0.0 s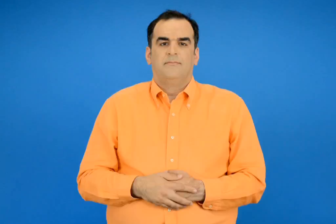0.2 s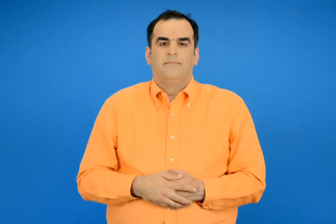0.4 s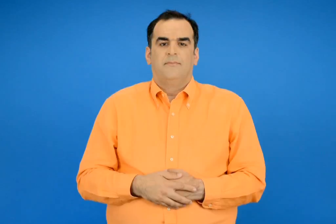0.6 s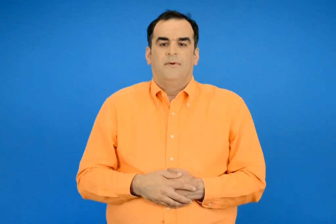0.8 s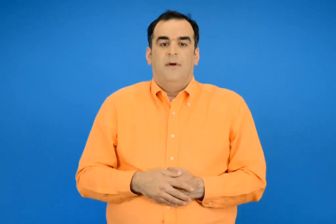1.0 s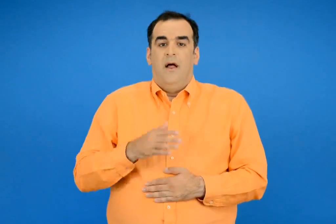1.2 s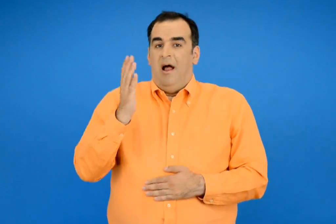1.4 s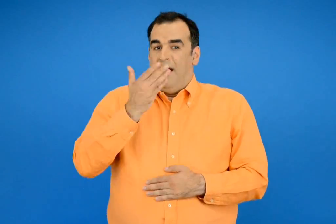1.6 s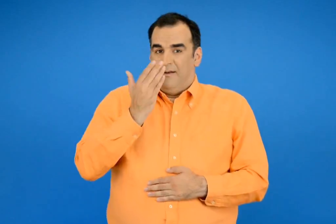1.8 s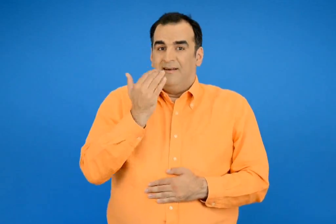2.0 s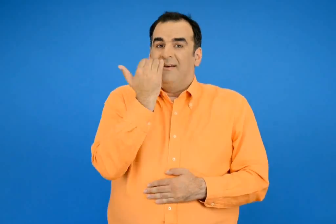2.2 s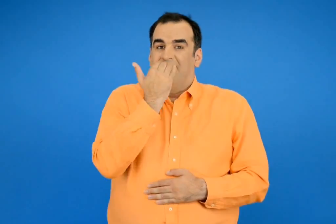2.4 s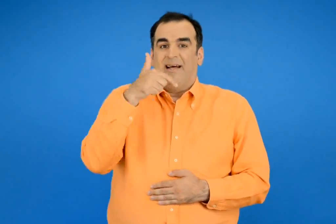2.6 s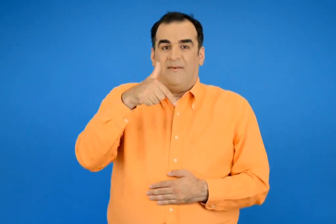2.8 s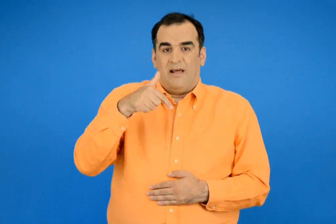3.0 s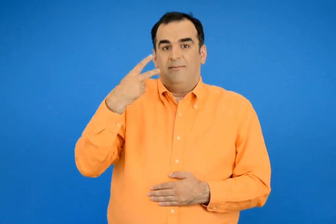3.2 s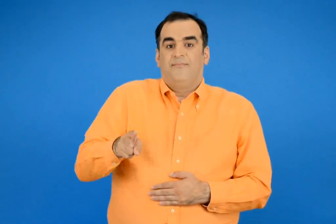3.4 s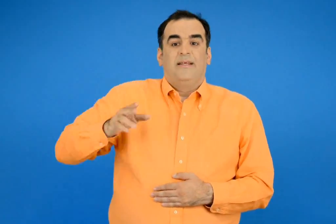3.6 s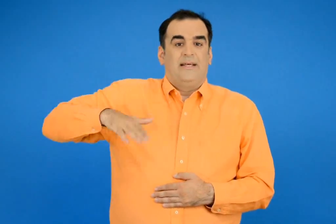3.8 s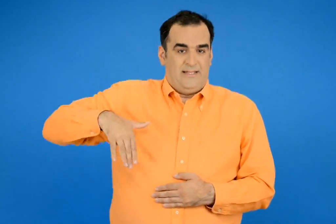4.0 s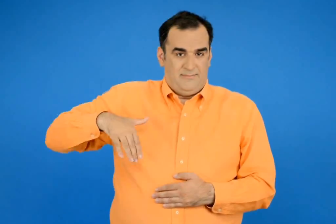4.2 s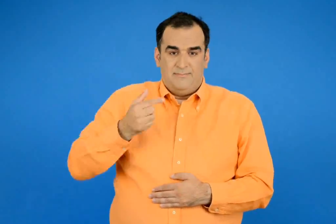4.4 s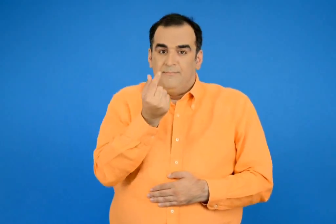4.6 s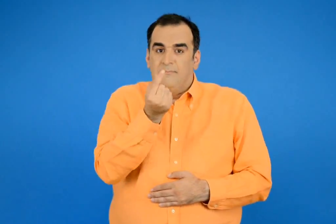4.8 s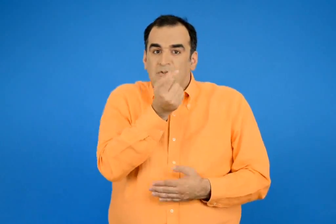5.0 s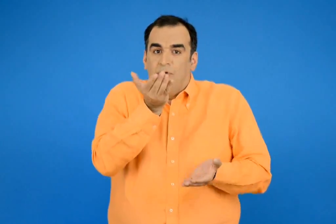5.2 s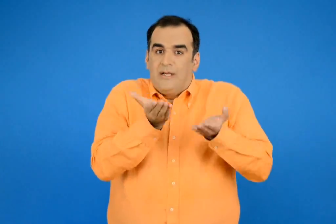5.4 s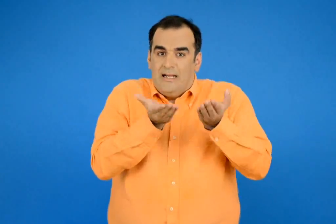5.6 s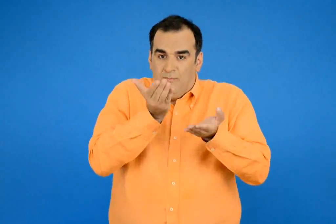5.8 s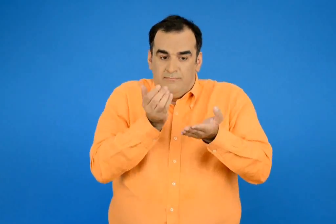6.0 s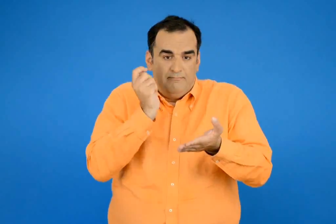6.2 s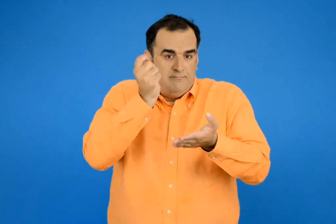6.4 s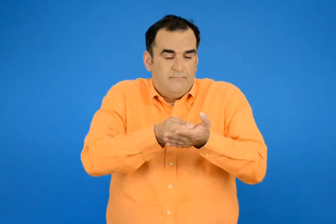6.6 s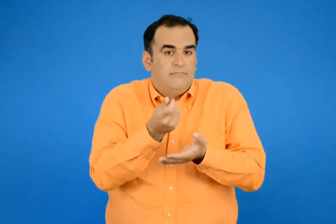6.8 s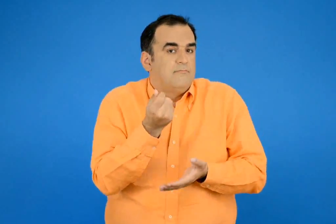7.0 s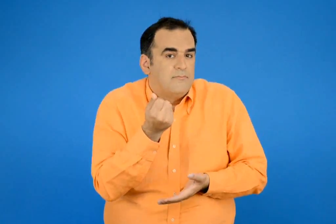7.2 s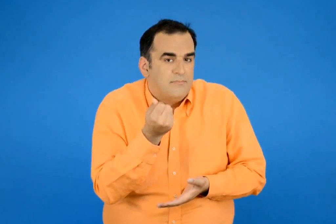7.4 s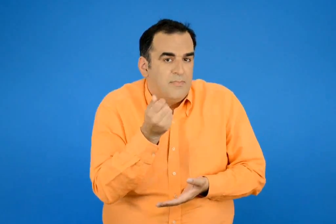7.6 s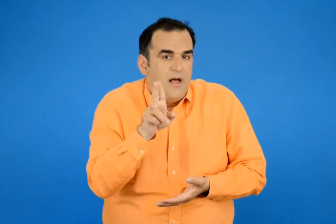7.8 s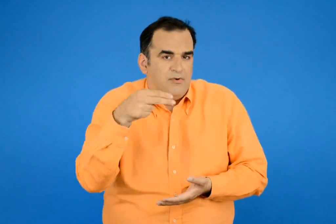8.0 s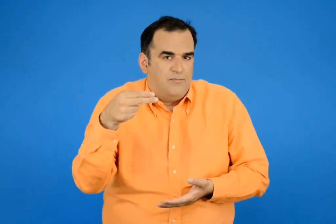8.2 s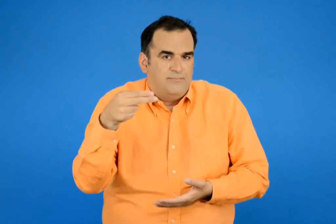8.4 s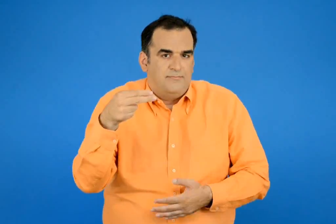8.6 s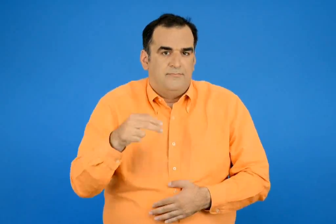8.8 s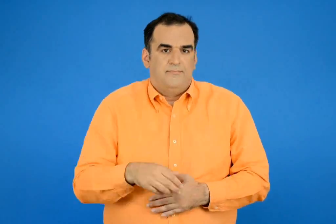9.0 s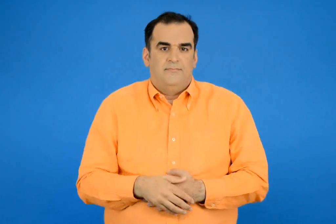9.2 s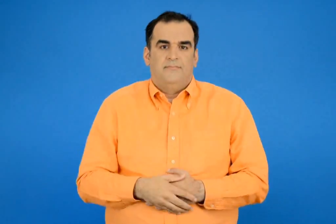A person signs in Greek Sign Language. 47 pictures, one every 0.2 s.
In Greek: αν αγοράσουμε μισό κιλό από τη γραβιέρα κρήτης θα πληρώσουμε €
